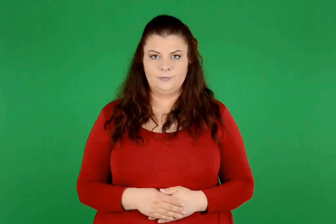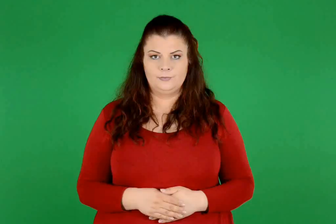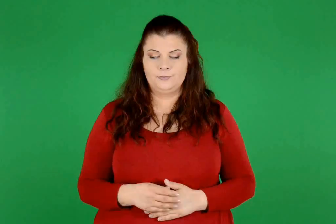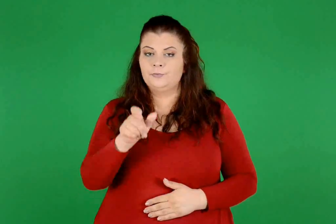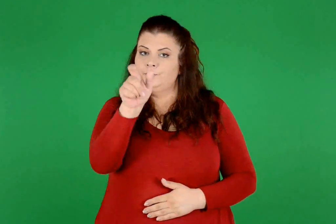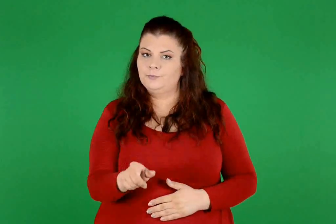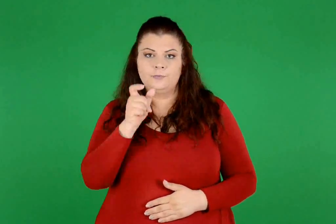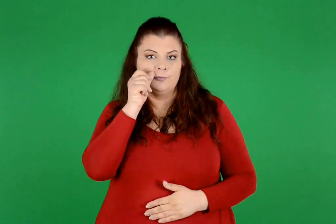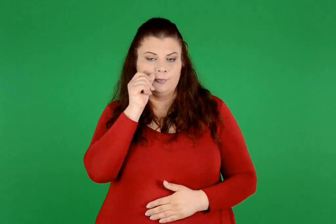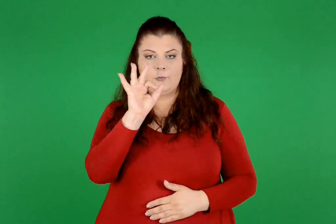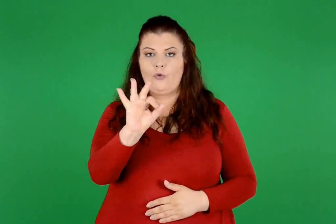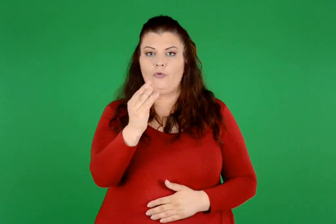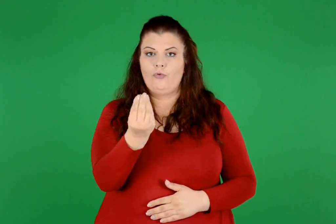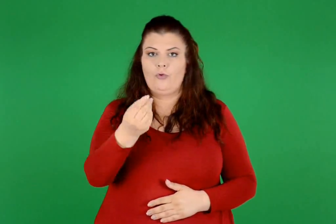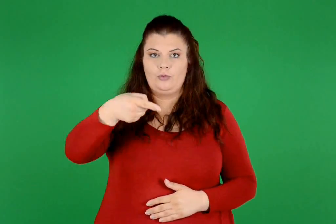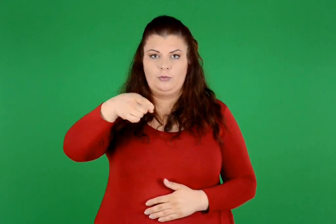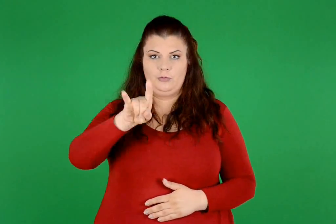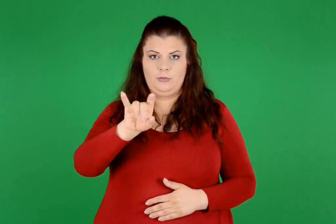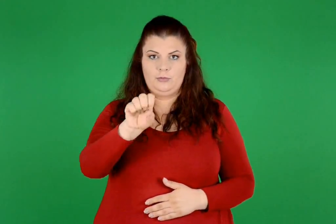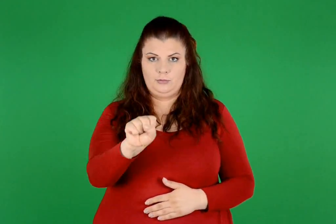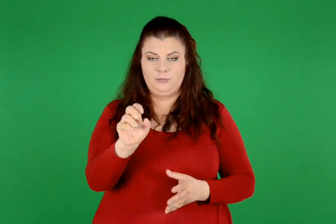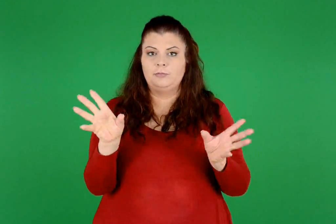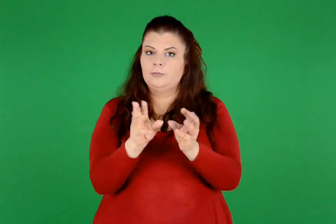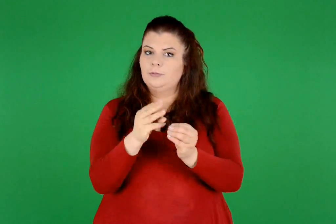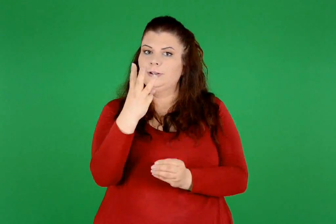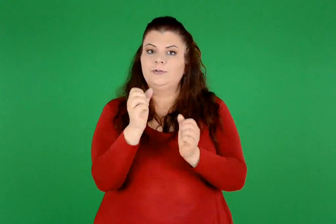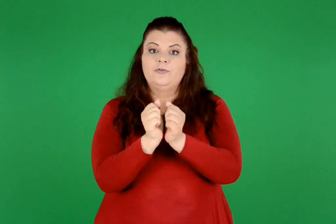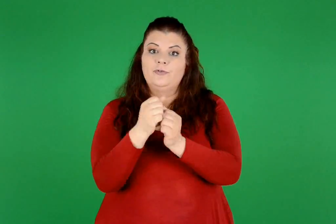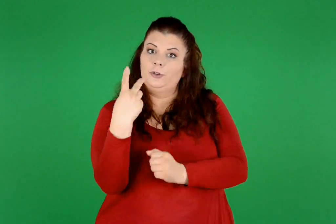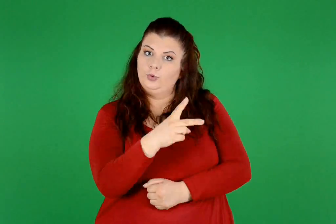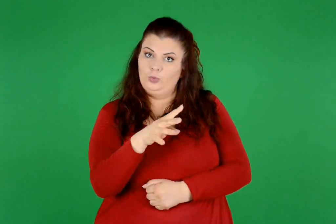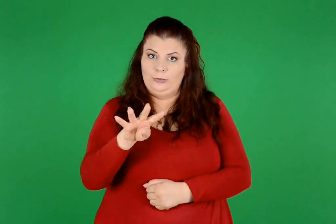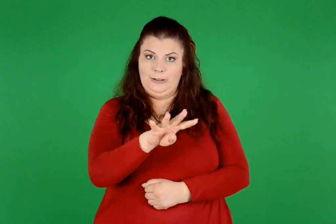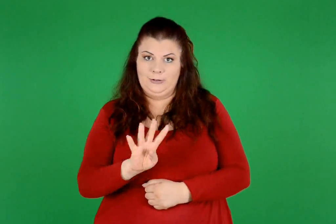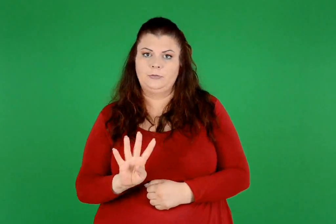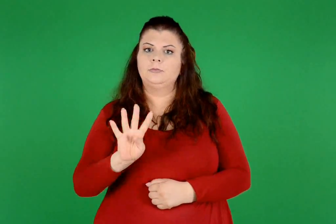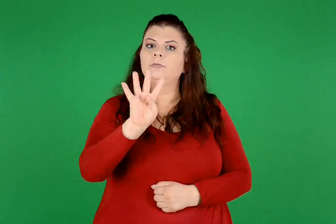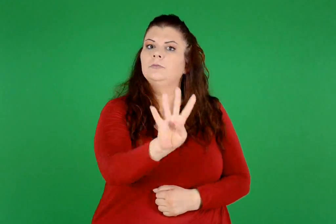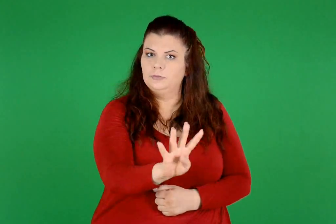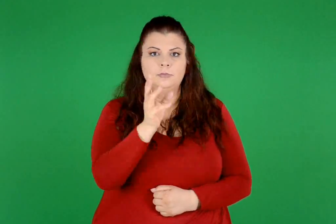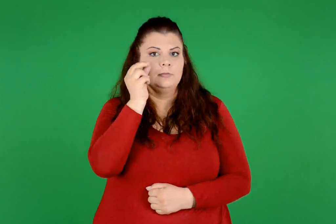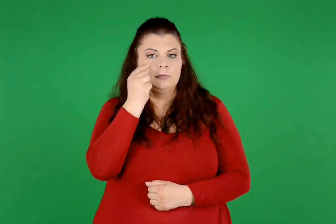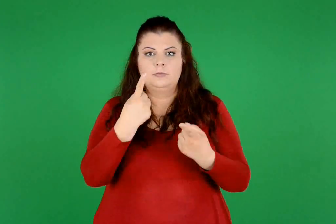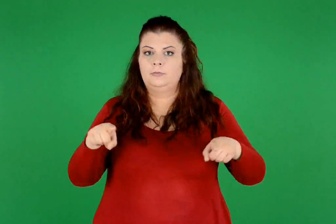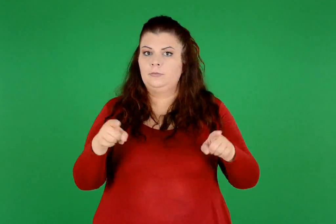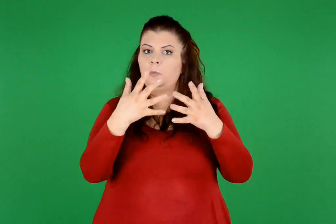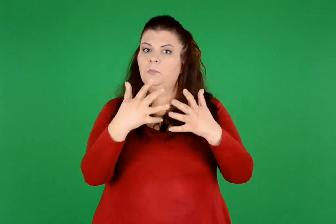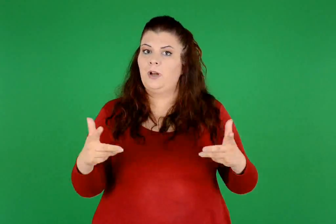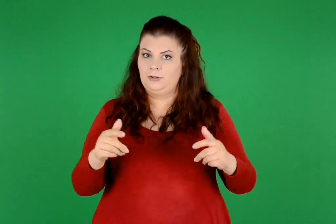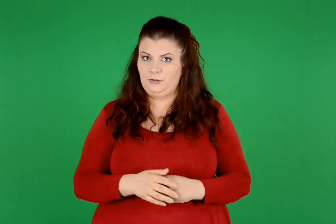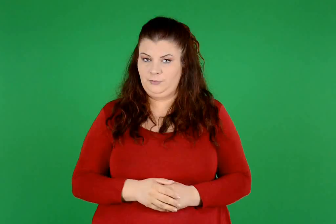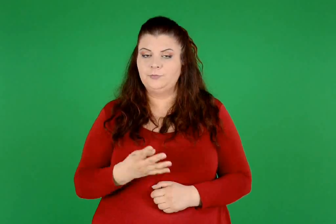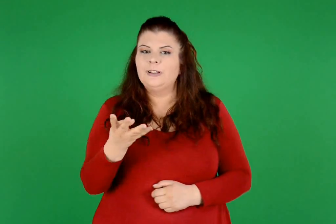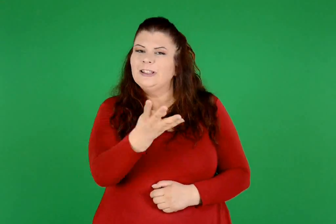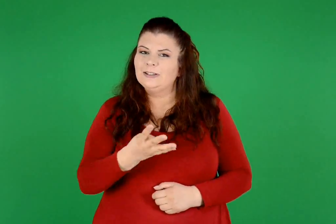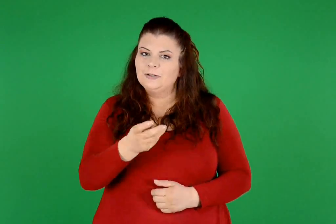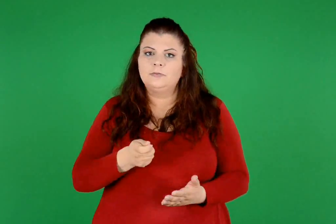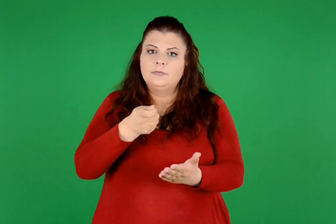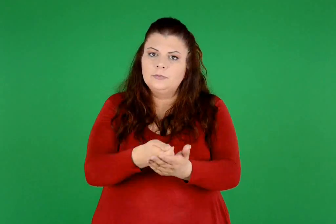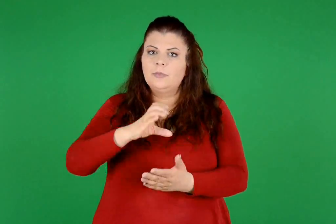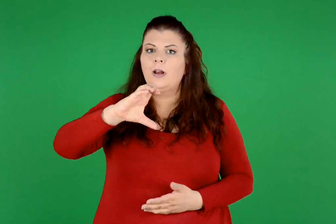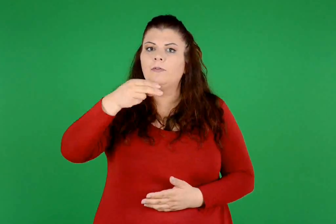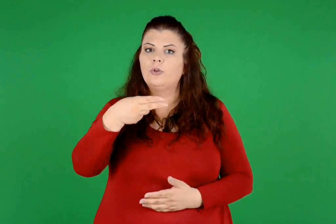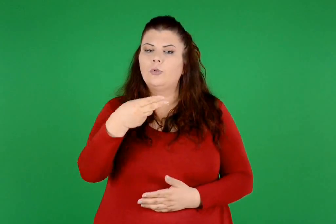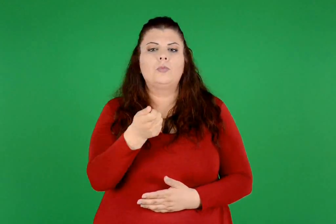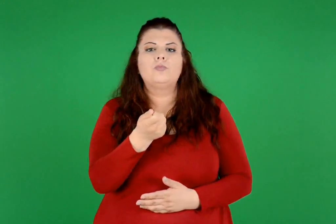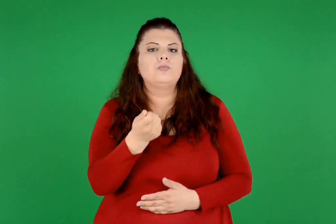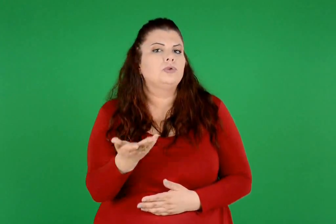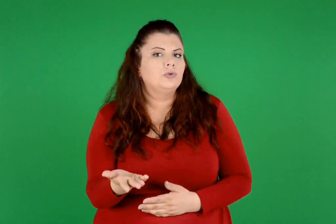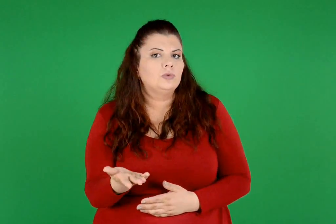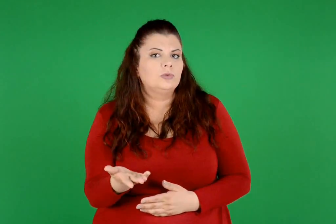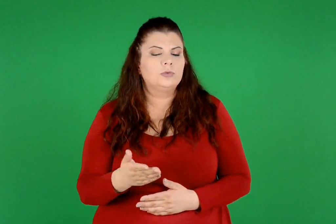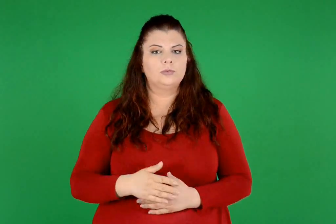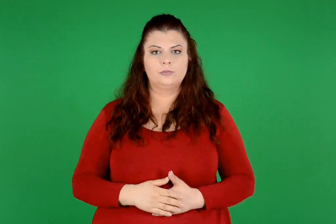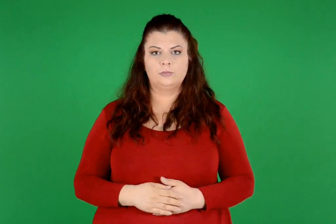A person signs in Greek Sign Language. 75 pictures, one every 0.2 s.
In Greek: ο φώτης πήγε στην παράσταση μαζί με 3 φίλους του. πόσα ευρώ πλήρωσαν συνολικά τα 4 παιδιά ;
